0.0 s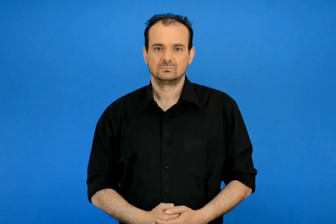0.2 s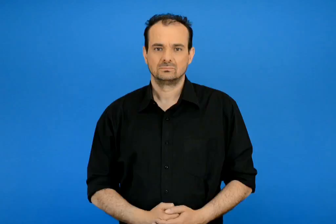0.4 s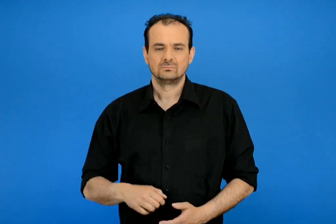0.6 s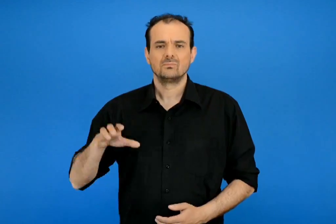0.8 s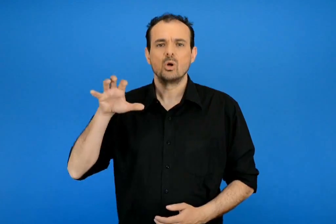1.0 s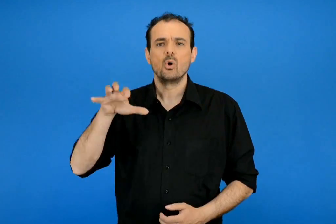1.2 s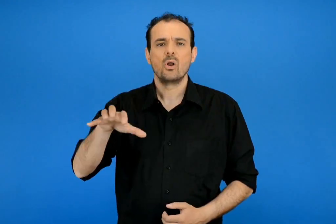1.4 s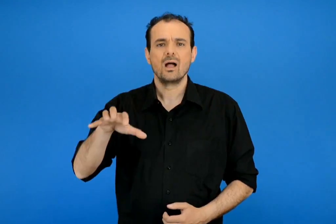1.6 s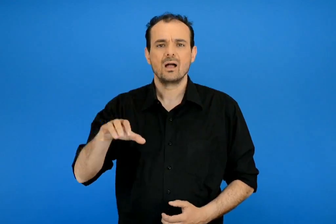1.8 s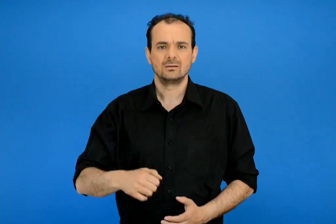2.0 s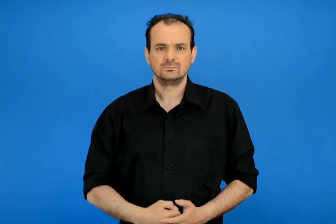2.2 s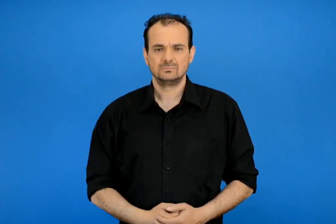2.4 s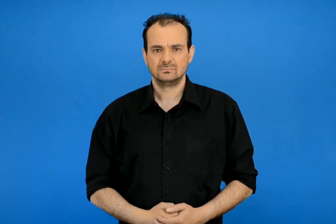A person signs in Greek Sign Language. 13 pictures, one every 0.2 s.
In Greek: χωρά
